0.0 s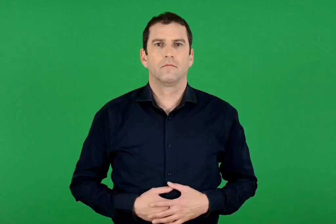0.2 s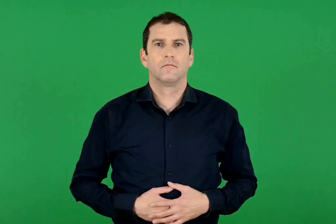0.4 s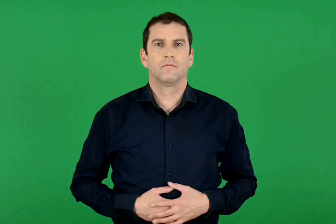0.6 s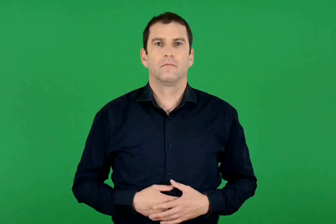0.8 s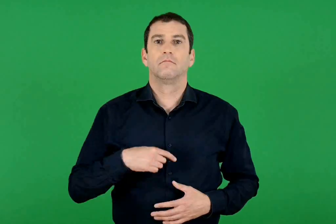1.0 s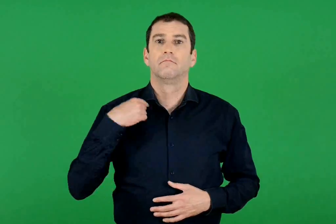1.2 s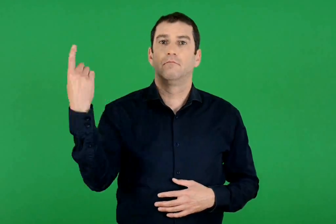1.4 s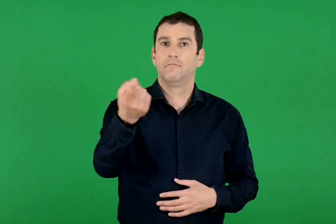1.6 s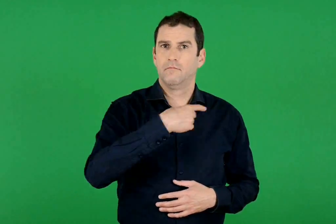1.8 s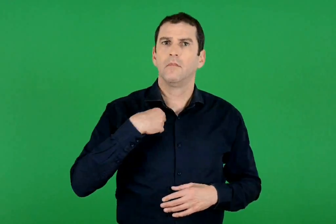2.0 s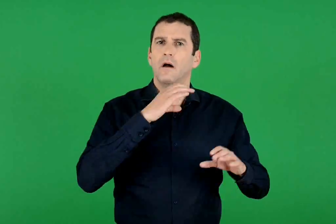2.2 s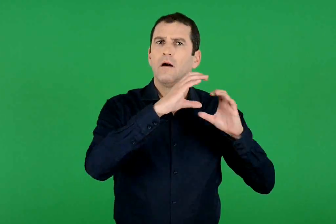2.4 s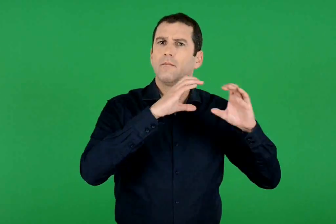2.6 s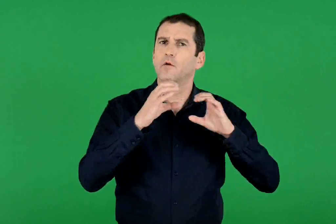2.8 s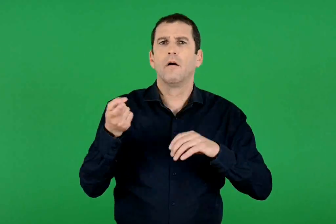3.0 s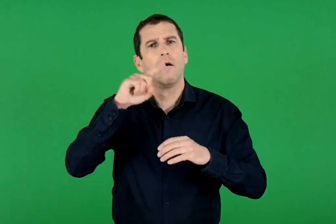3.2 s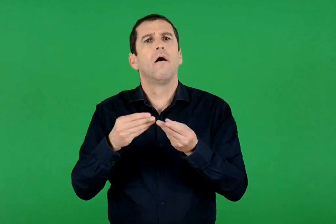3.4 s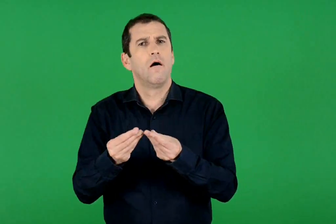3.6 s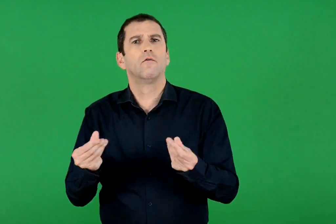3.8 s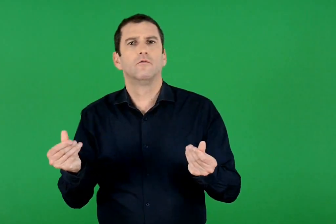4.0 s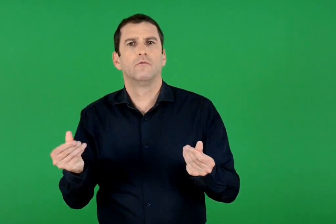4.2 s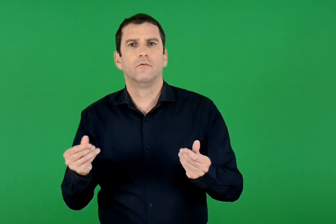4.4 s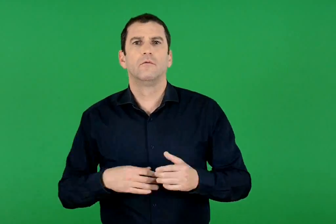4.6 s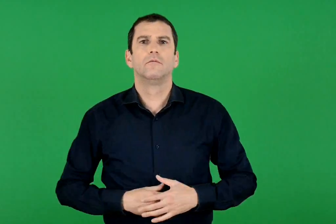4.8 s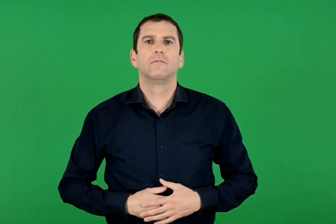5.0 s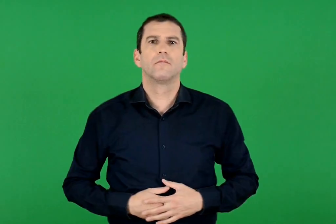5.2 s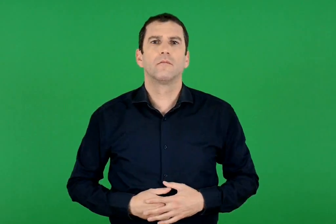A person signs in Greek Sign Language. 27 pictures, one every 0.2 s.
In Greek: επικοινωνούμε κι αλλιώς
